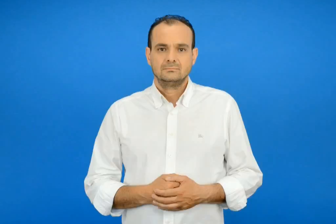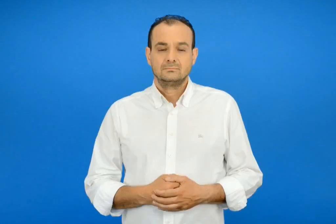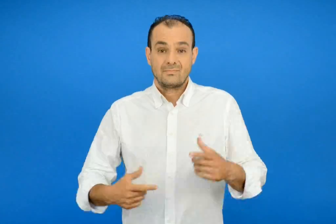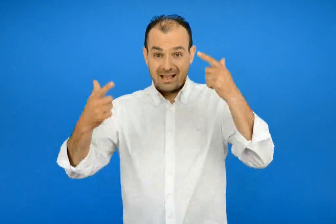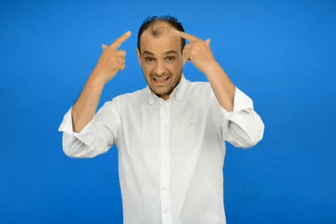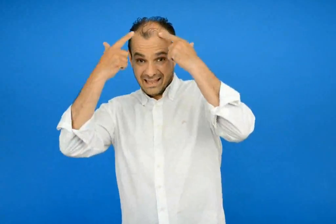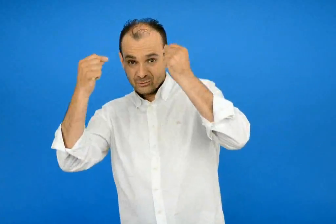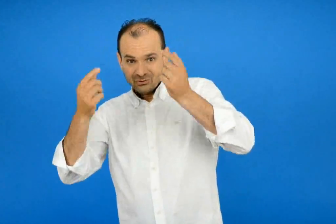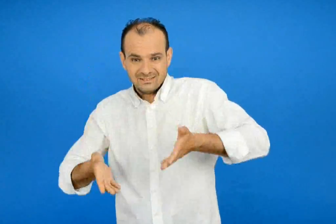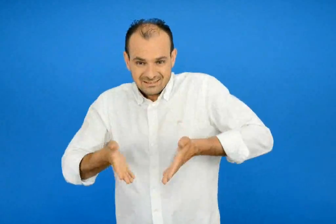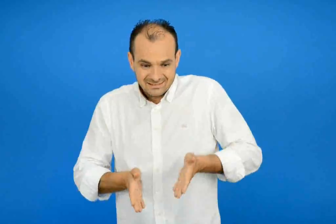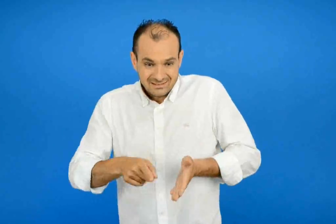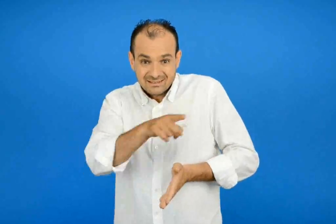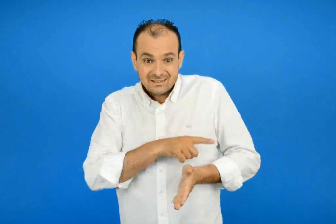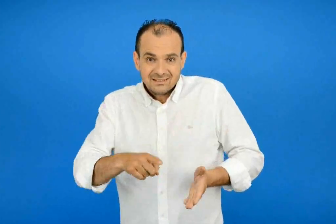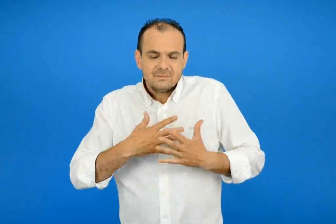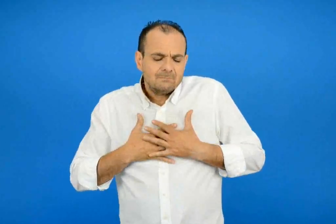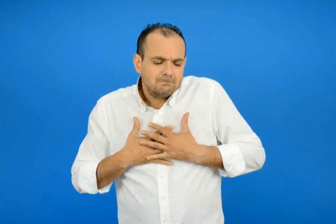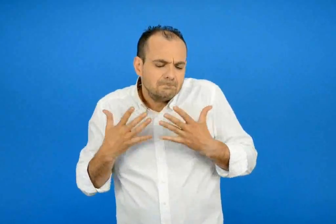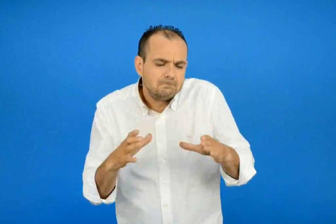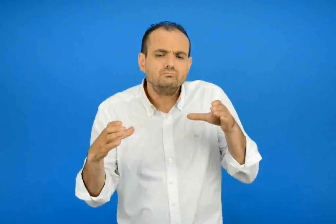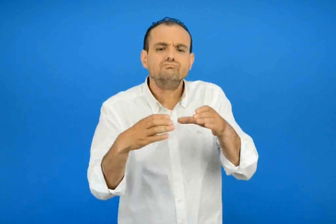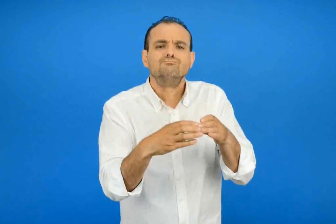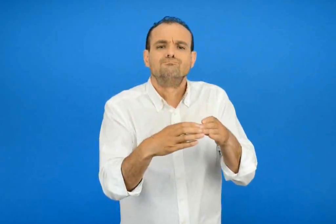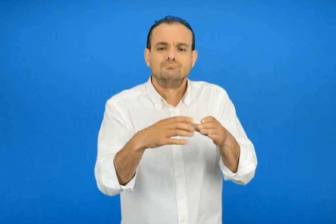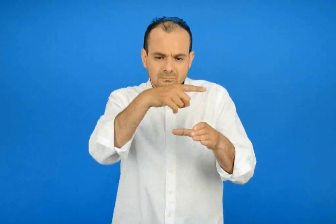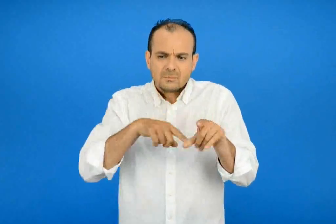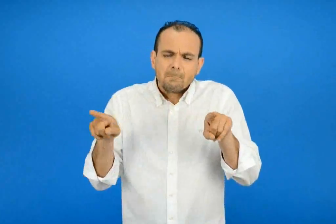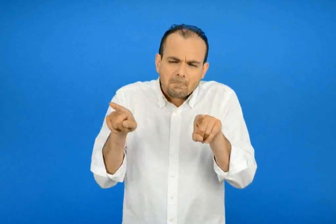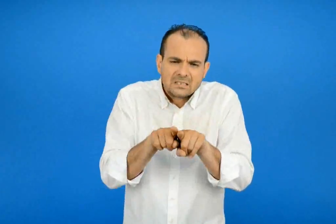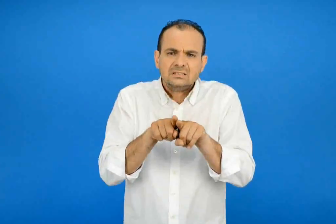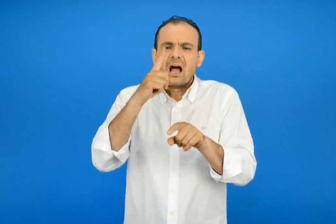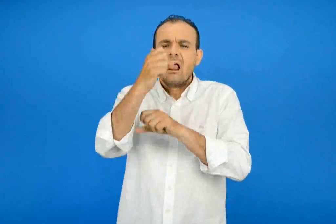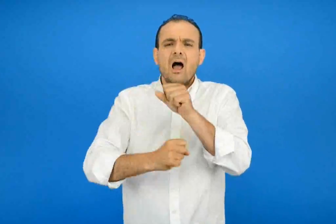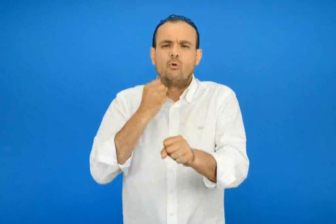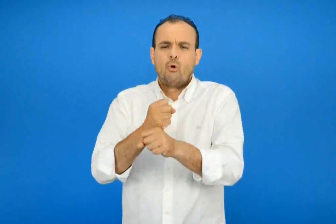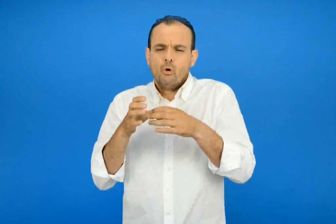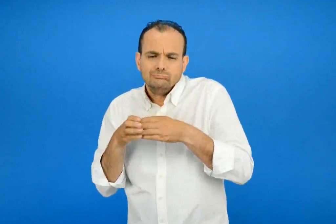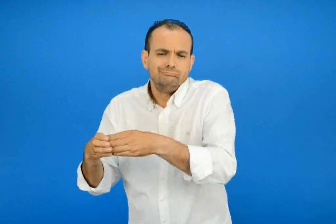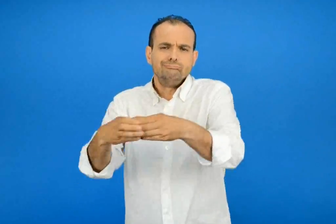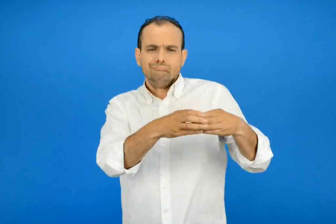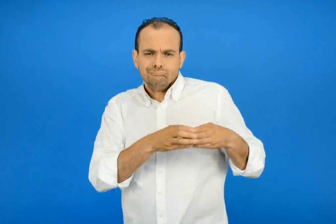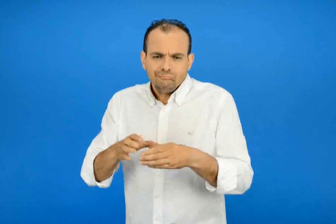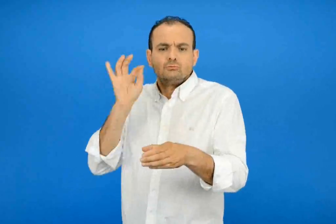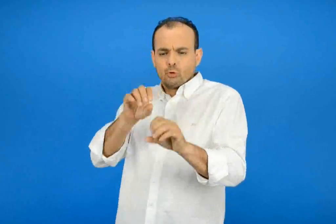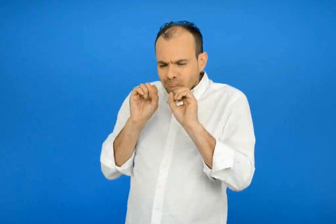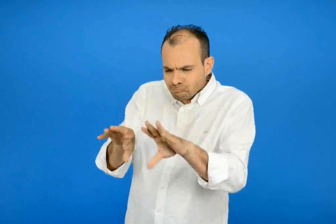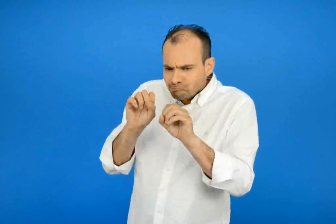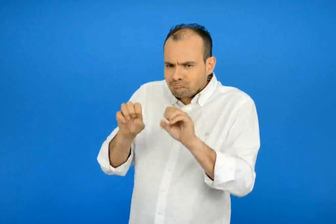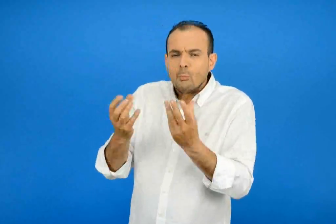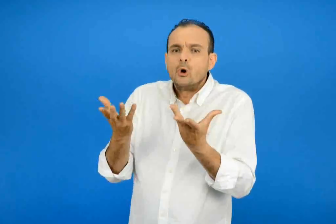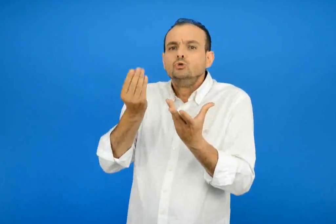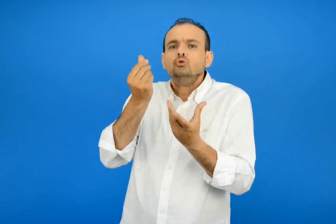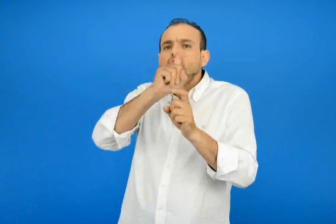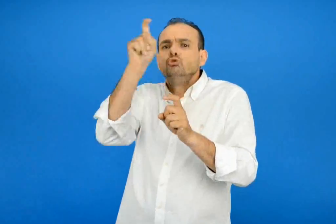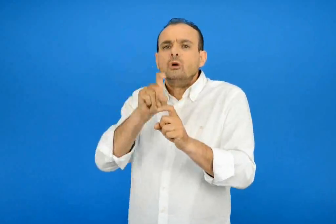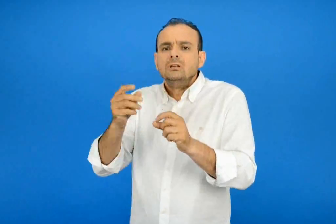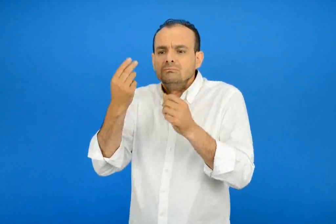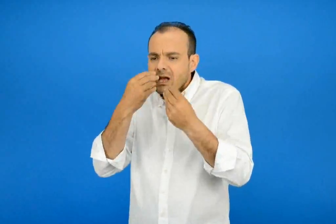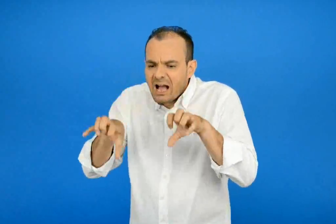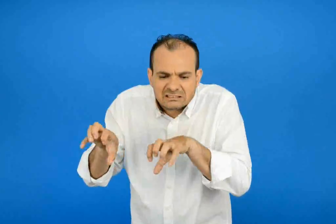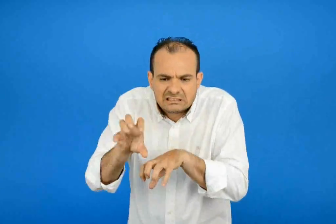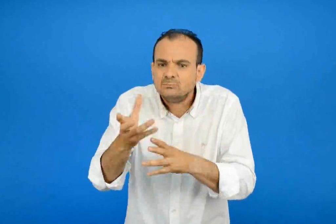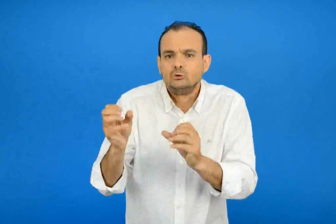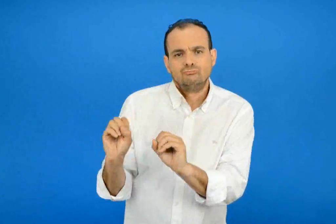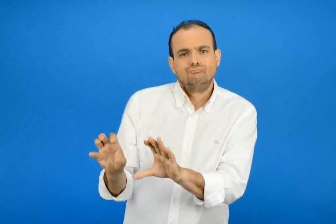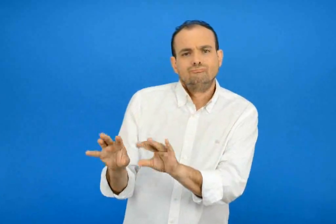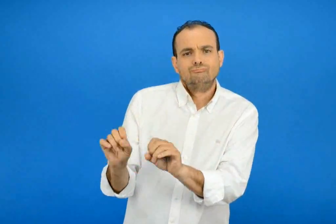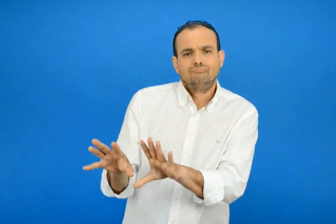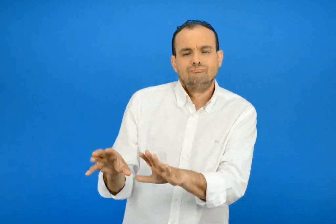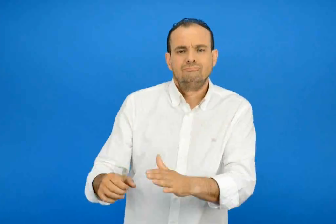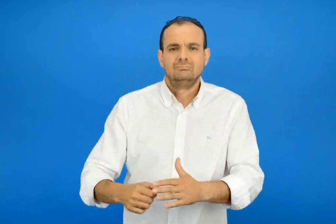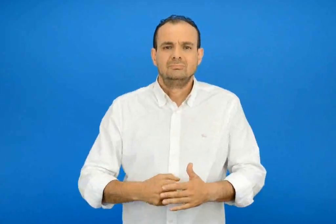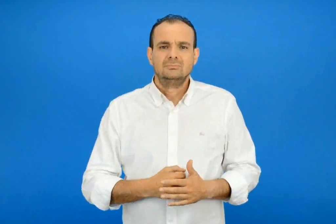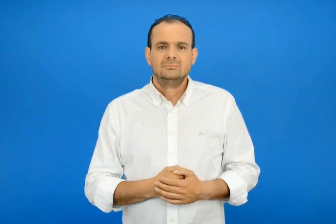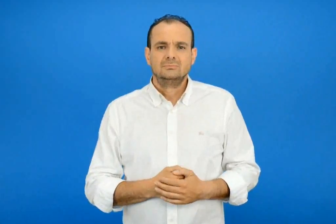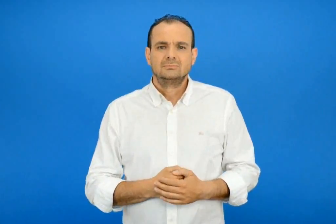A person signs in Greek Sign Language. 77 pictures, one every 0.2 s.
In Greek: αγαπούν πολύ τα παιδιά τους τα έχουν μαζί τους για έναν χρόνο και τους μαθαίνουν πως να επιβιώνουν
